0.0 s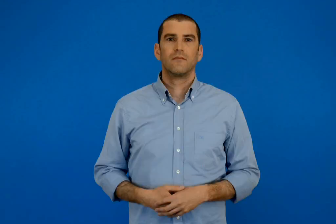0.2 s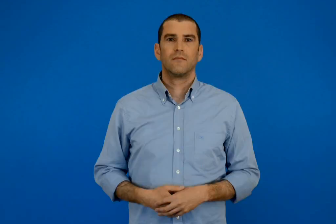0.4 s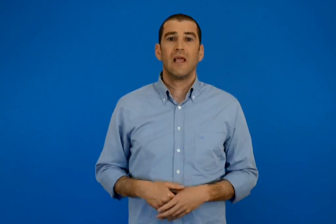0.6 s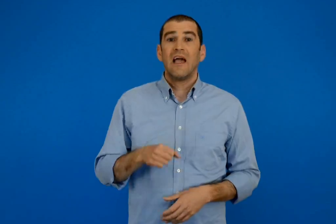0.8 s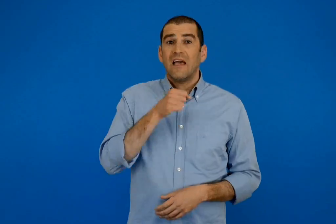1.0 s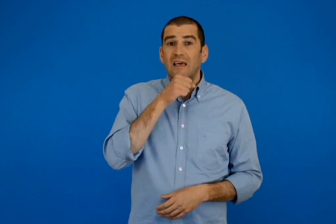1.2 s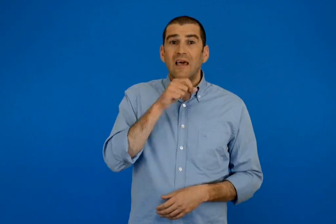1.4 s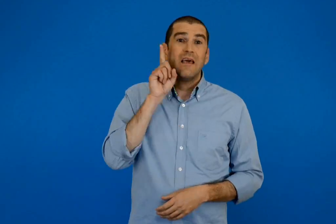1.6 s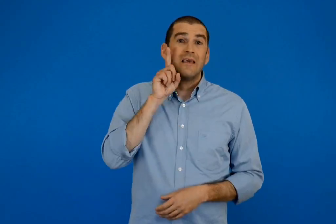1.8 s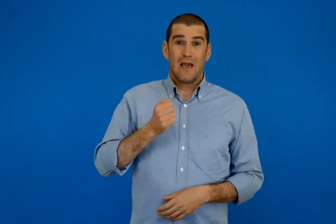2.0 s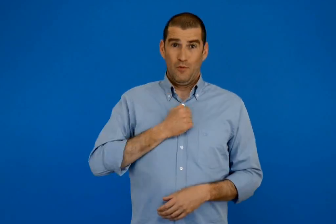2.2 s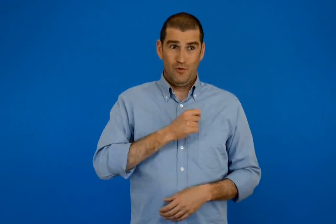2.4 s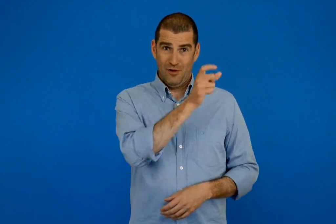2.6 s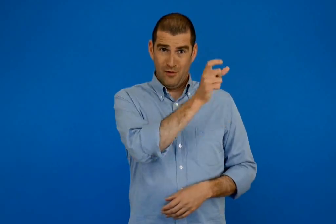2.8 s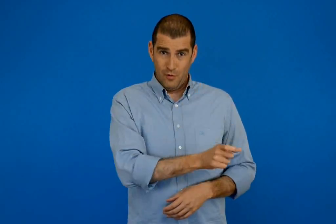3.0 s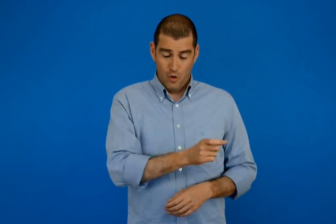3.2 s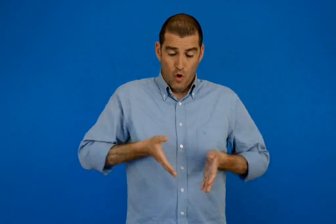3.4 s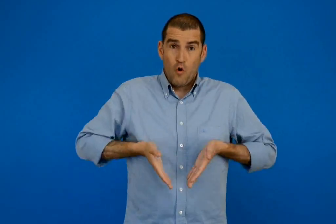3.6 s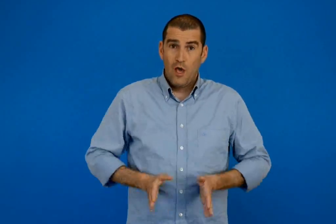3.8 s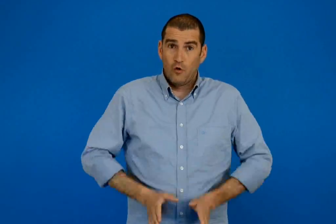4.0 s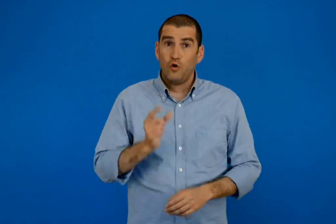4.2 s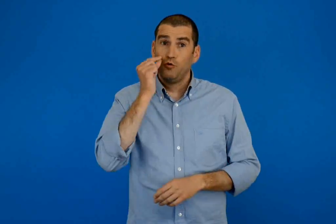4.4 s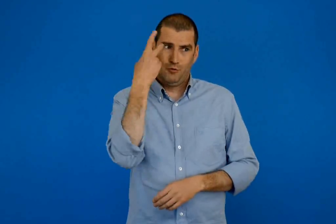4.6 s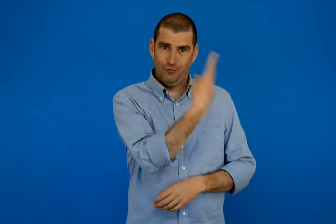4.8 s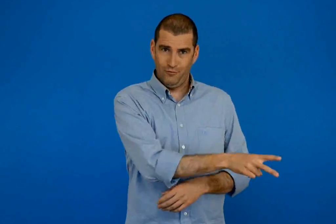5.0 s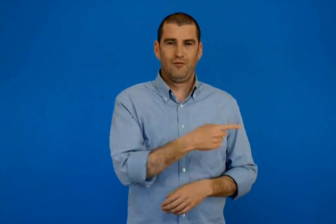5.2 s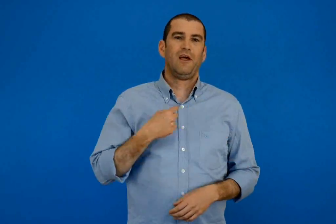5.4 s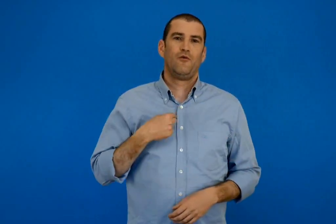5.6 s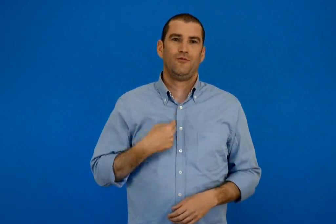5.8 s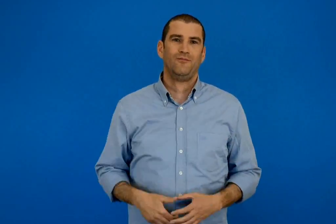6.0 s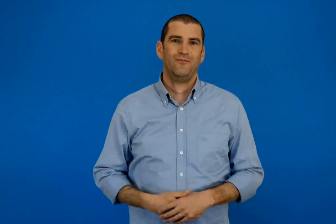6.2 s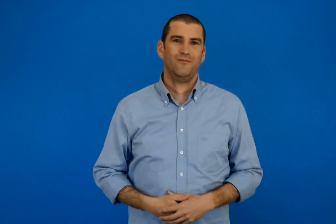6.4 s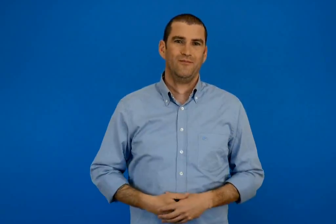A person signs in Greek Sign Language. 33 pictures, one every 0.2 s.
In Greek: ο γεγονός της γιαγιάς μου είμαι εγώ
